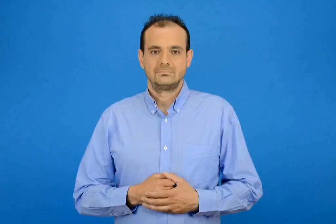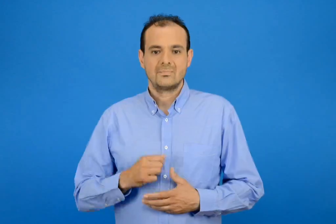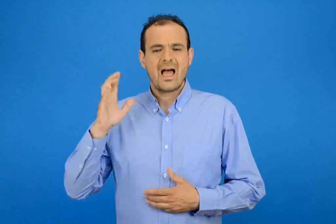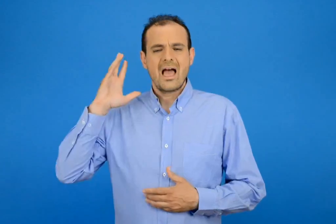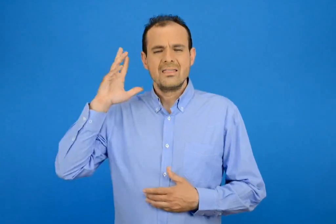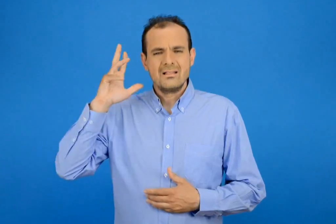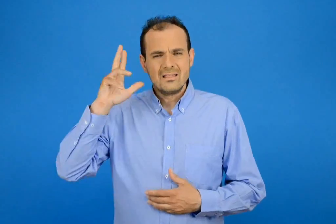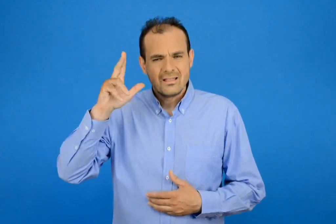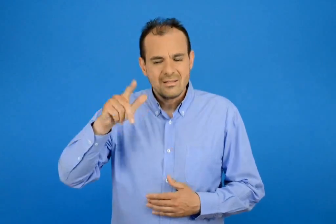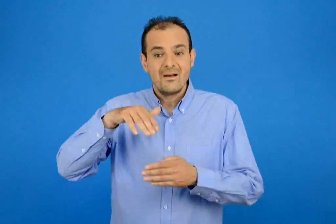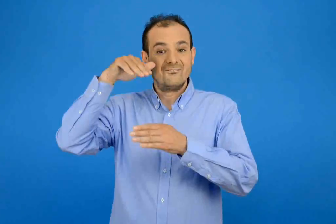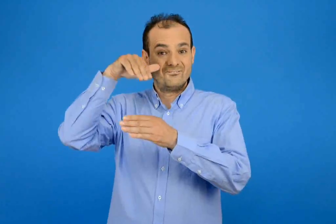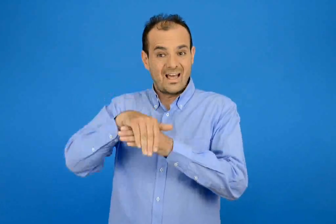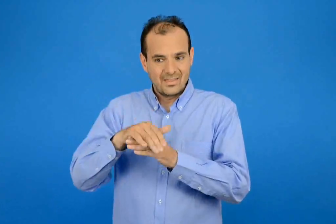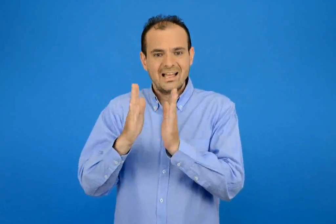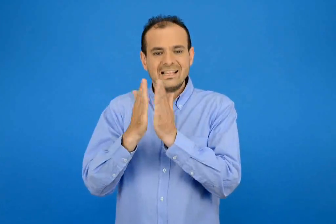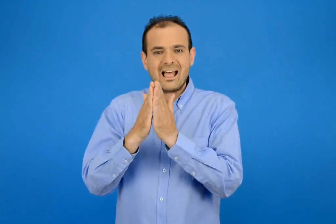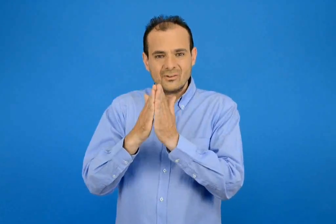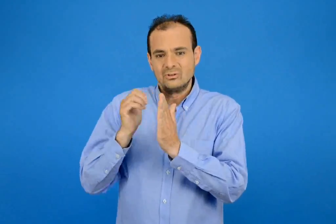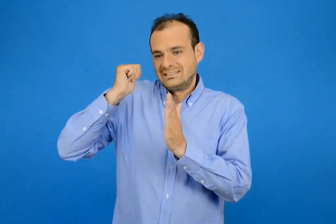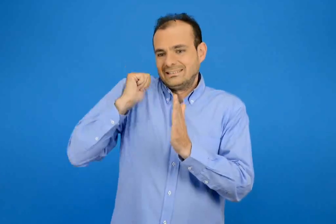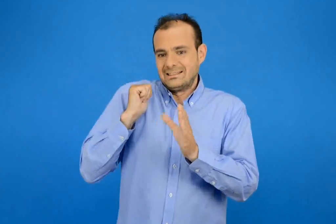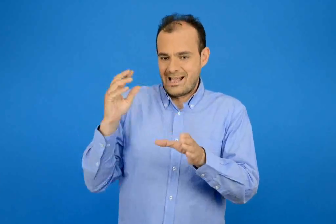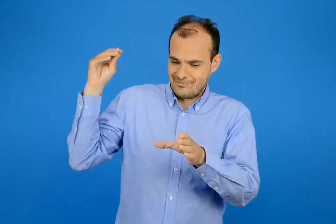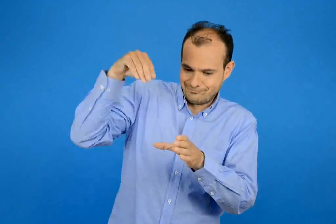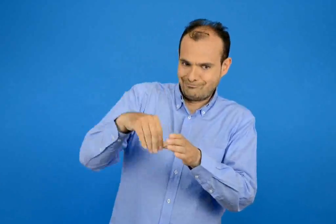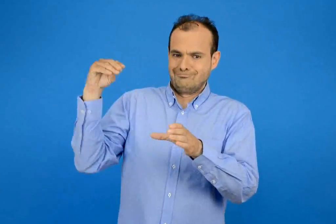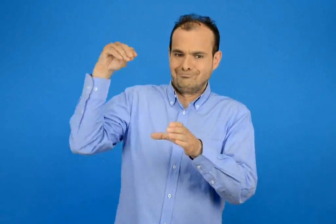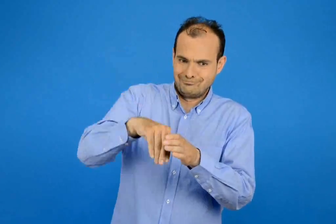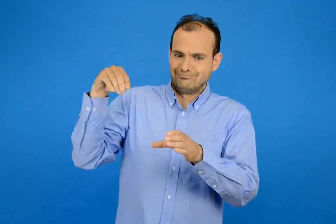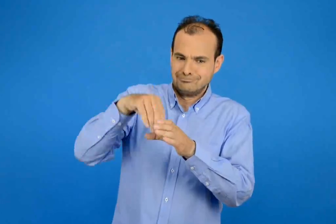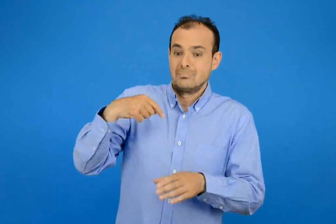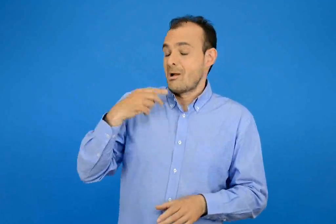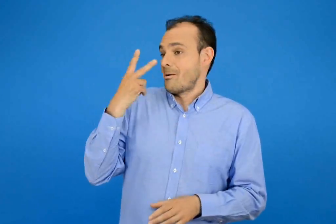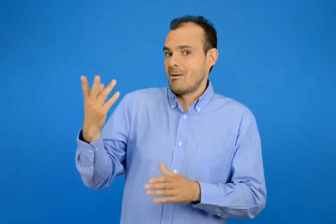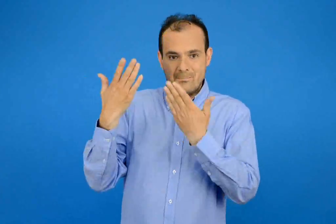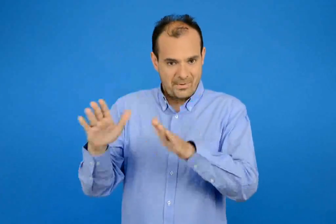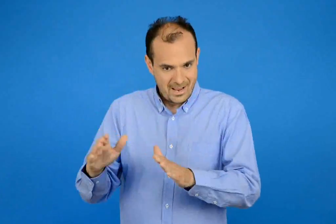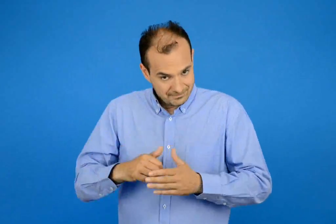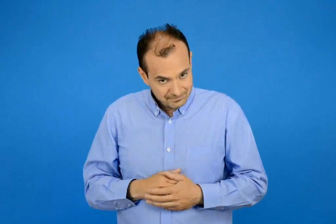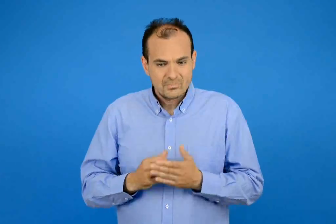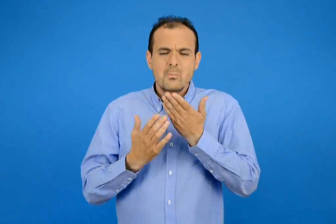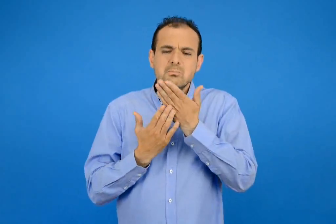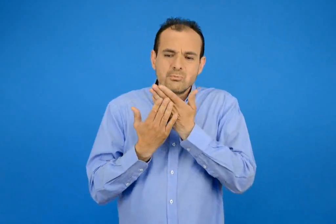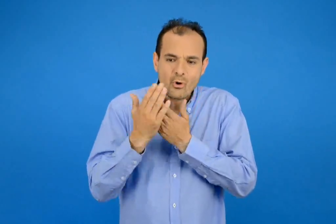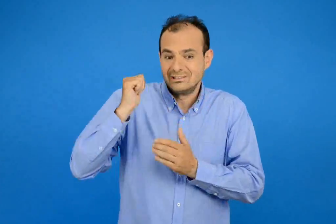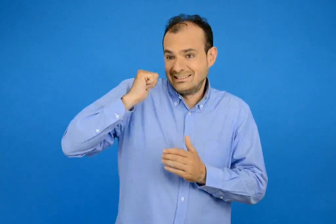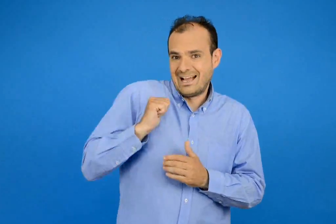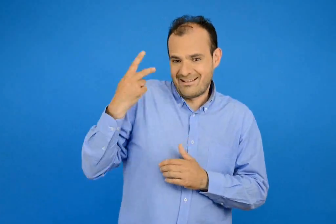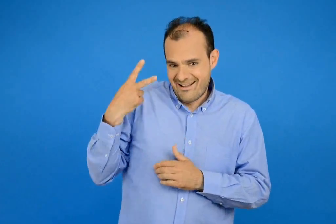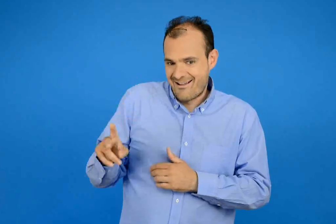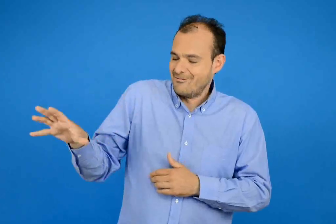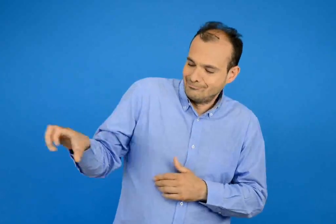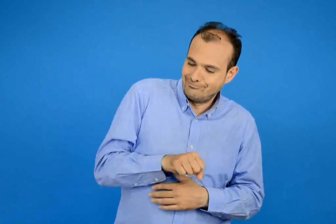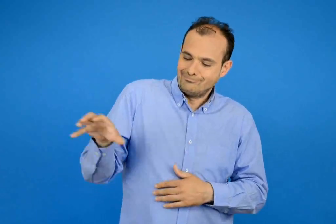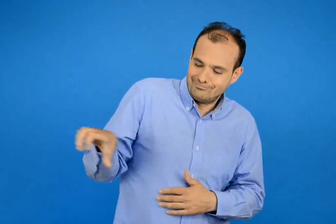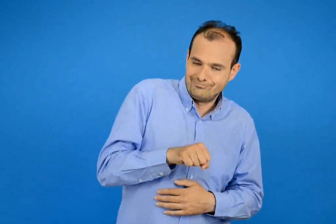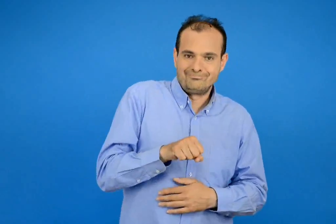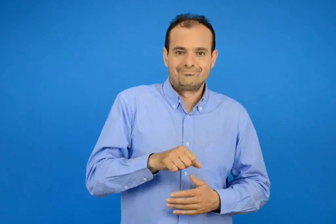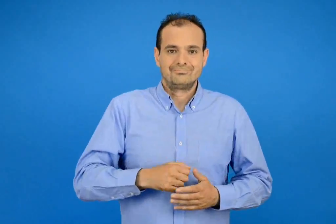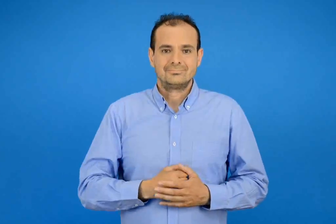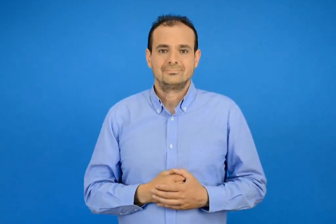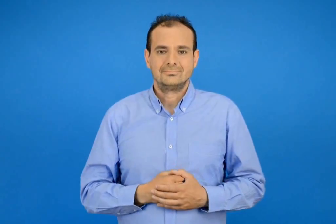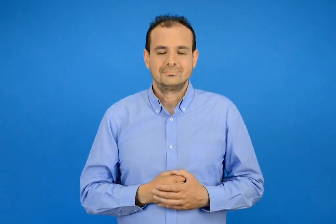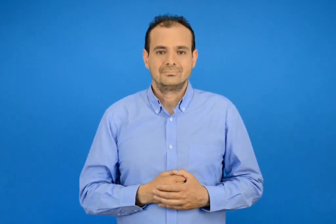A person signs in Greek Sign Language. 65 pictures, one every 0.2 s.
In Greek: είδα ότι κάθε βραδύ έβαζε τετράδια σε μια τσάντα το πρωί έπαιρνε την τσάντα μαζί της
